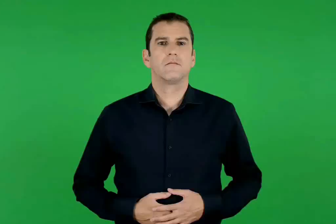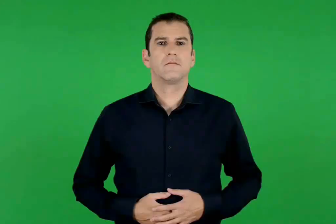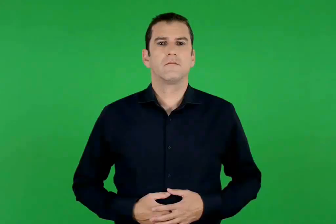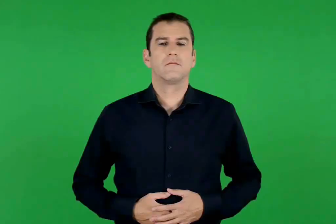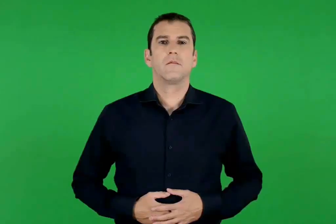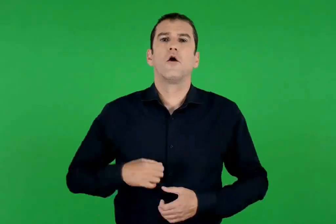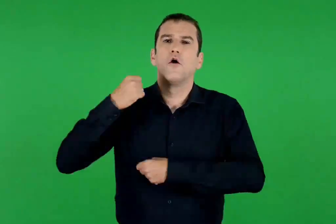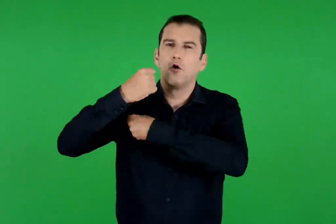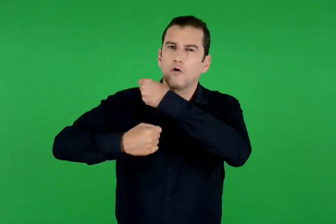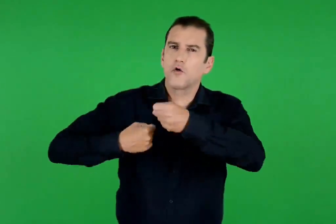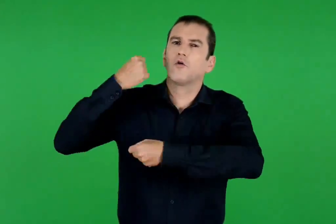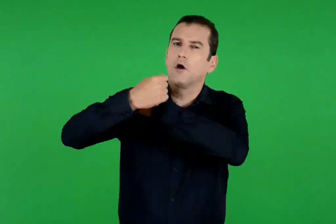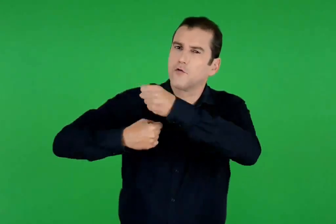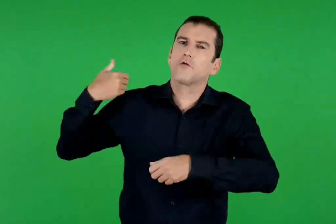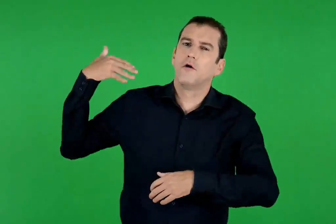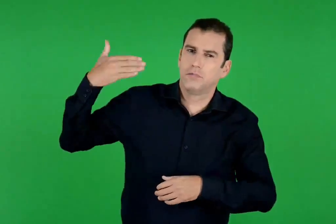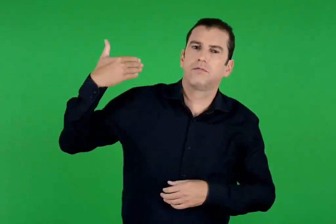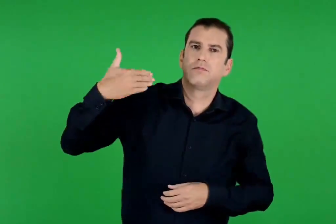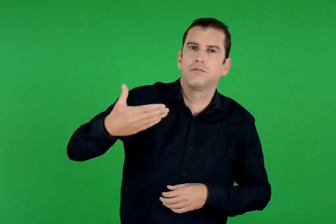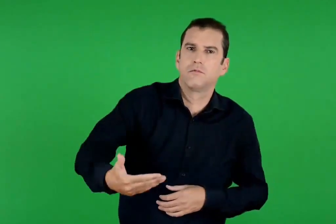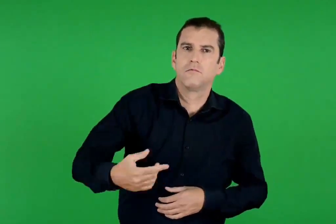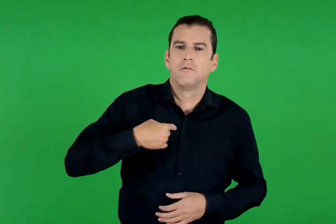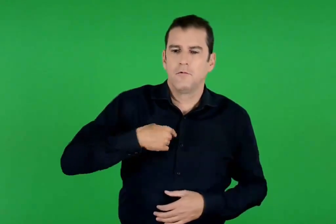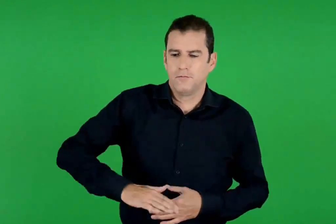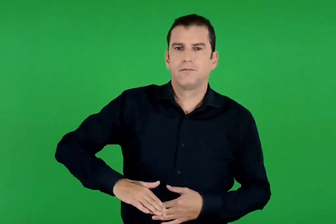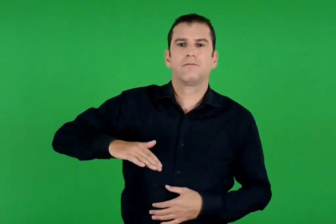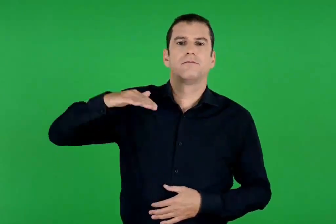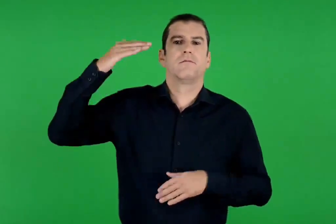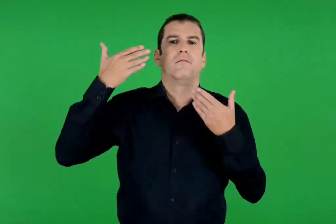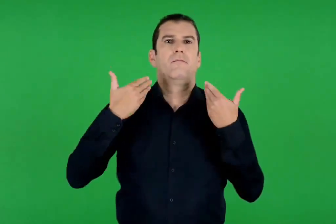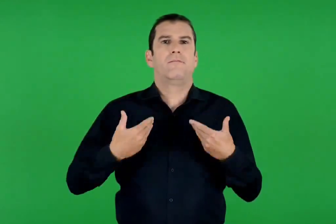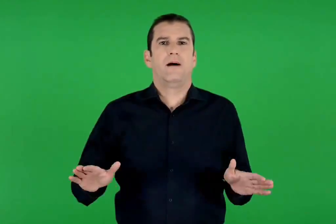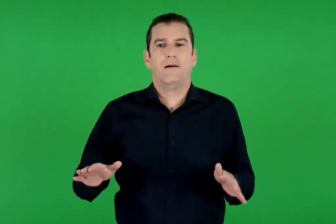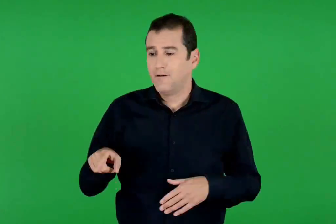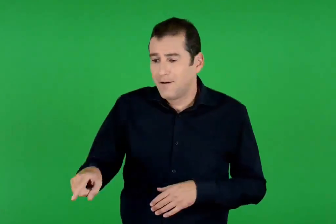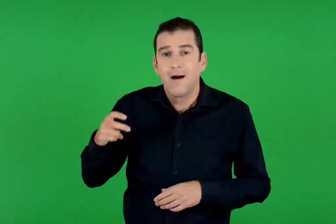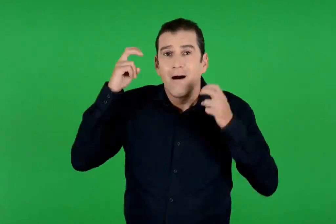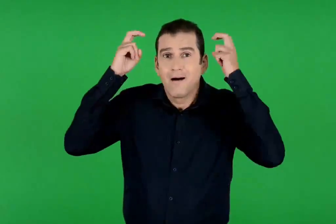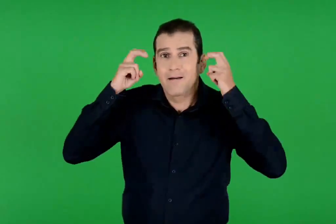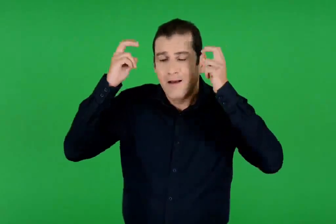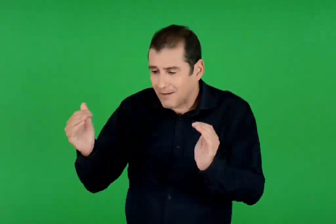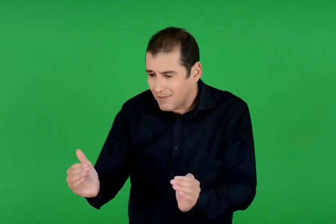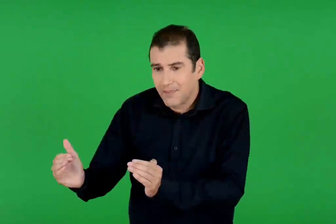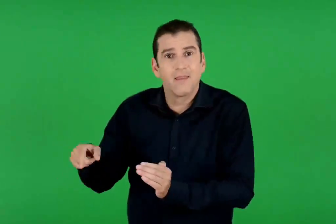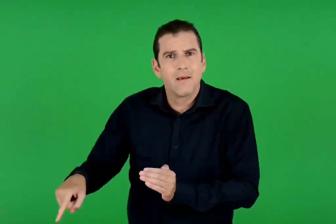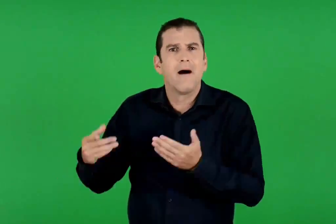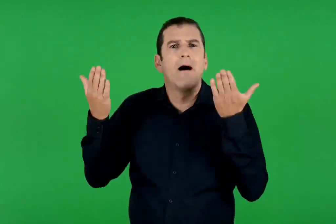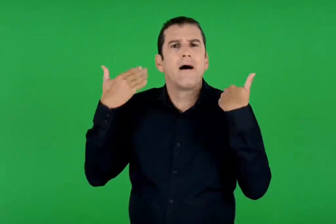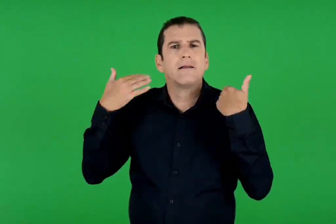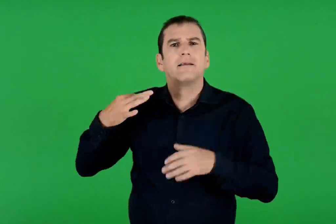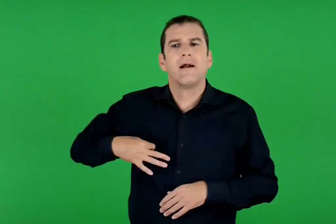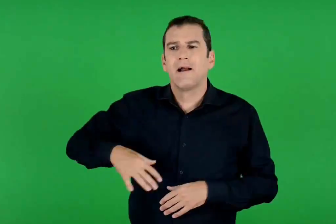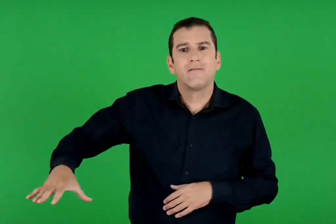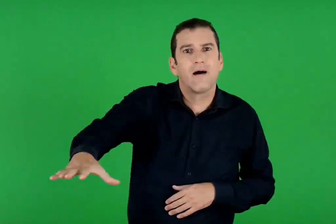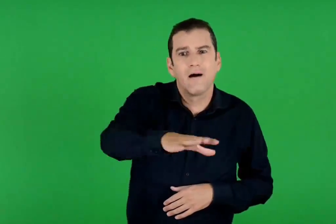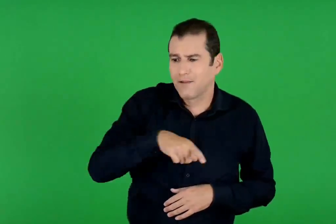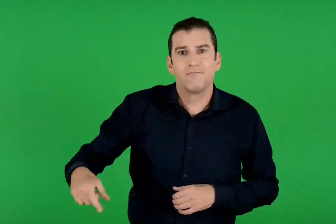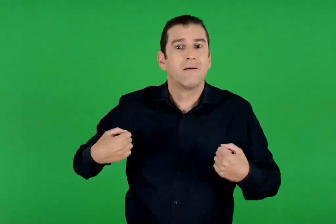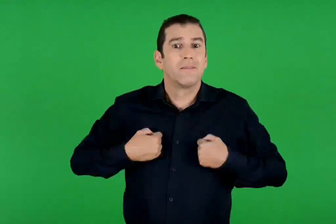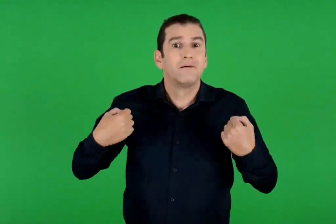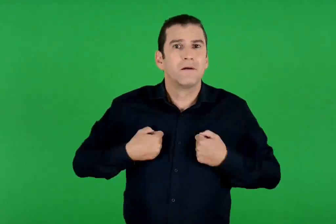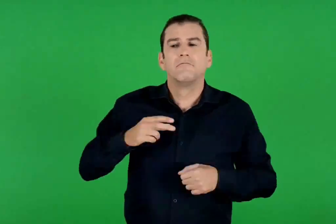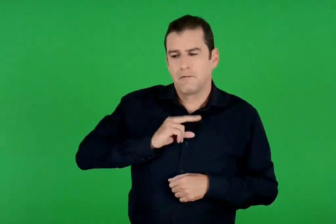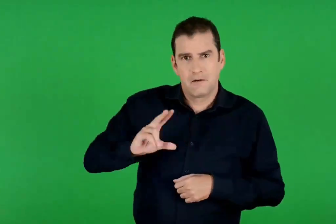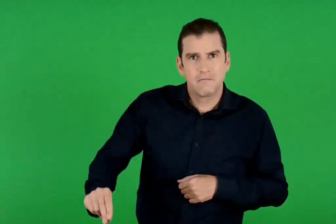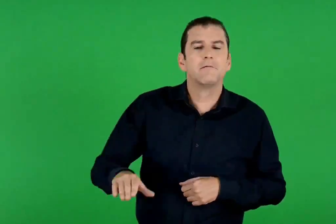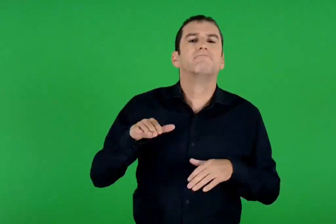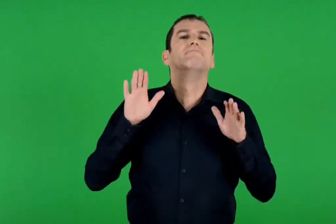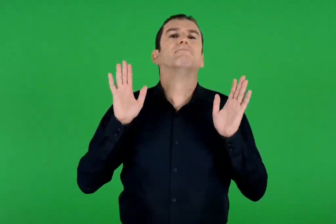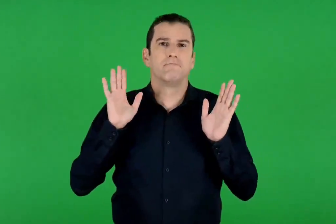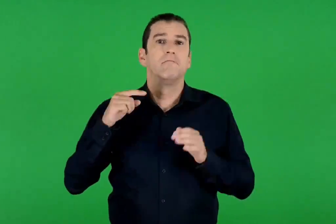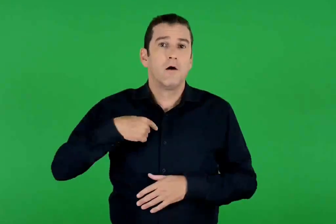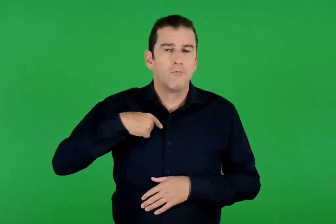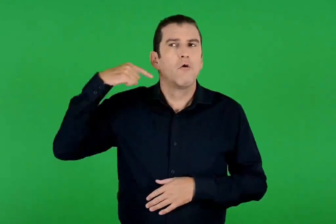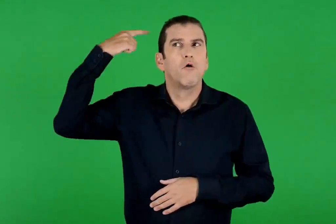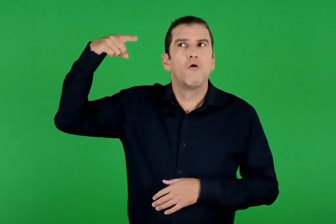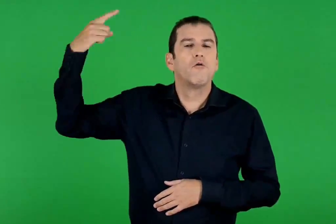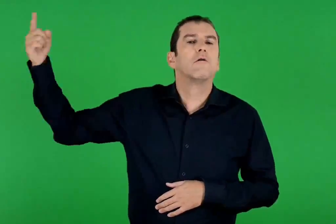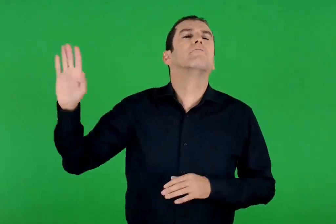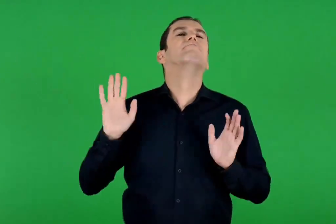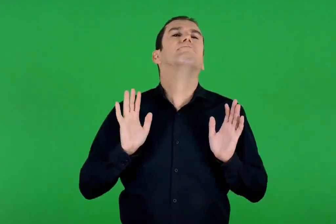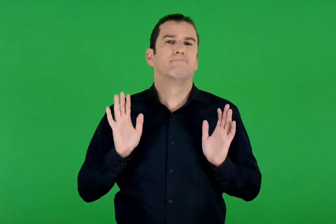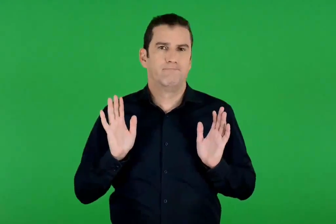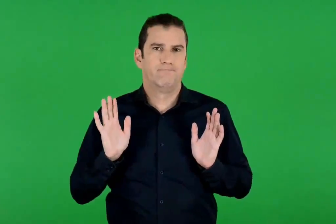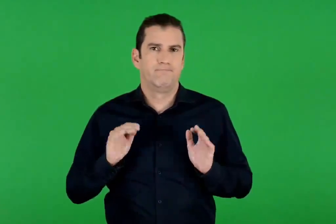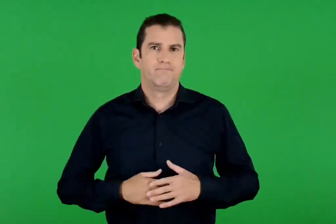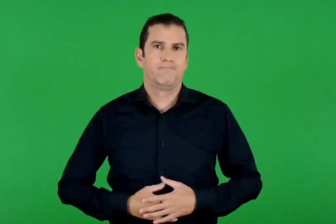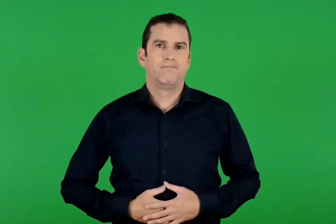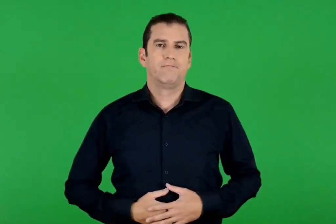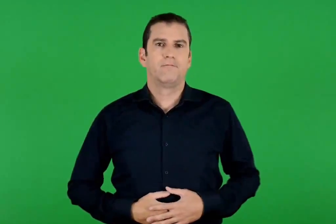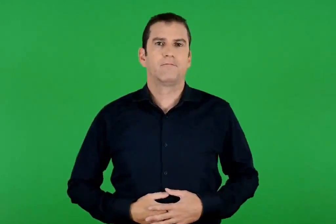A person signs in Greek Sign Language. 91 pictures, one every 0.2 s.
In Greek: τα χρόνια περνούσανε και τώρα που πια δεν είμαι όπως τα αρνάκια που παίζουνε στο λιβάδι την άνοιξη και δεν κάνω όνειρα
